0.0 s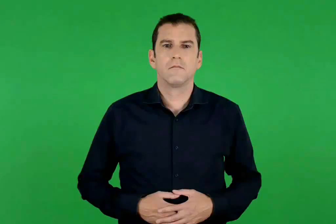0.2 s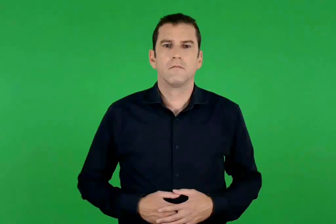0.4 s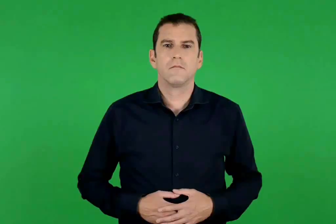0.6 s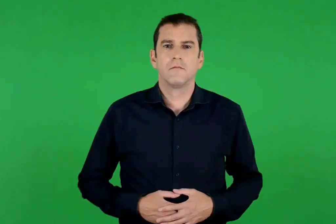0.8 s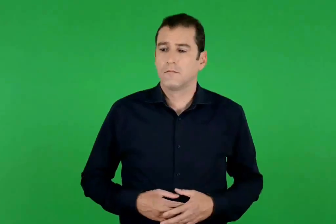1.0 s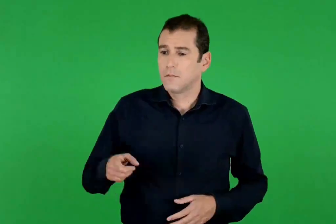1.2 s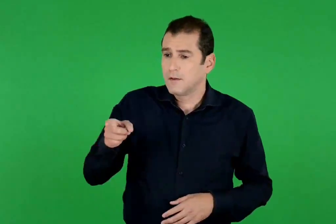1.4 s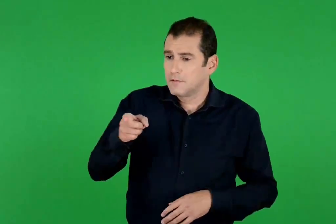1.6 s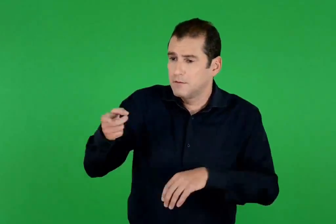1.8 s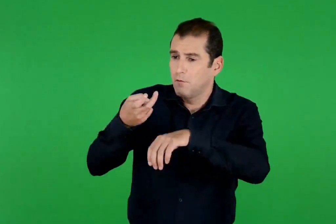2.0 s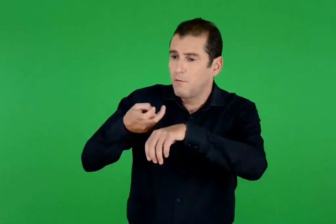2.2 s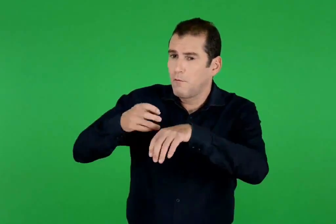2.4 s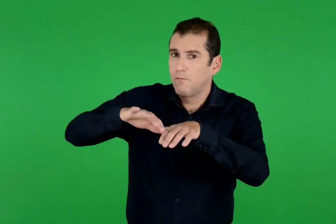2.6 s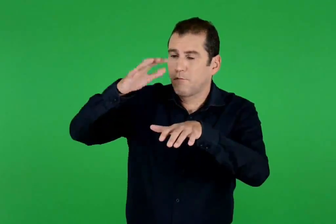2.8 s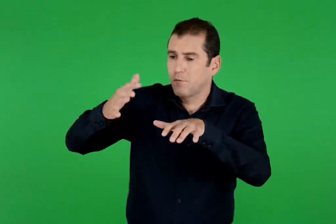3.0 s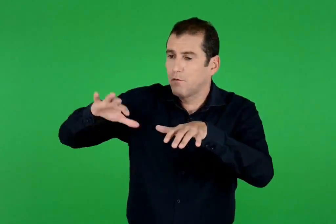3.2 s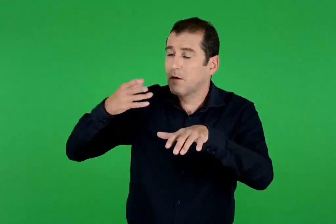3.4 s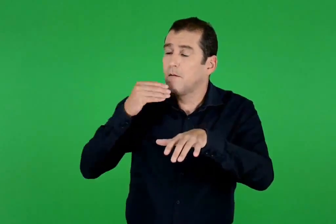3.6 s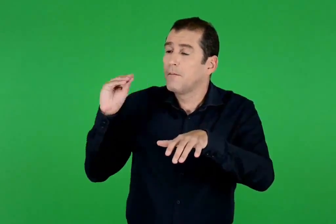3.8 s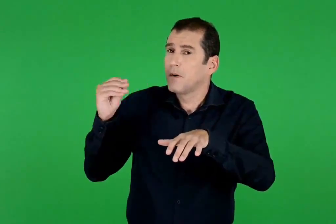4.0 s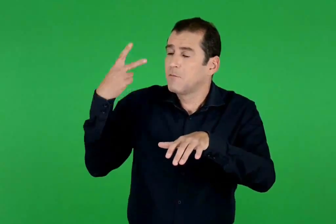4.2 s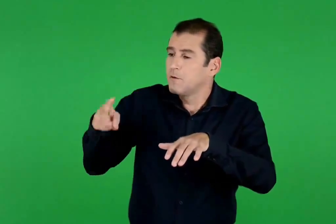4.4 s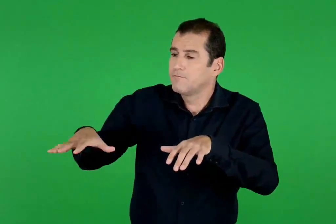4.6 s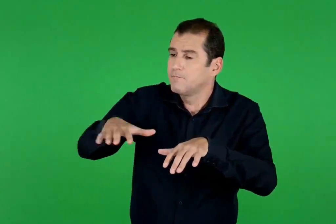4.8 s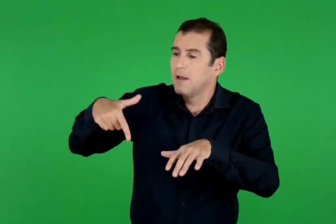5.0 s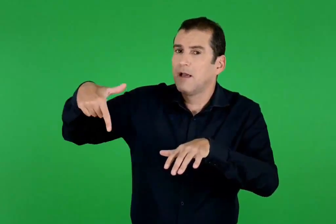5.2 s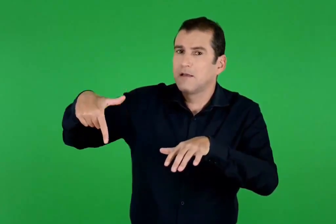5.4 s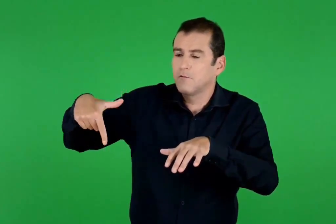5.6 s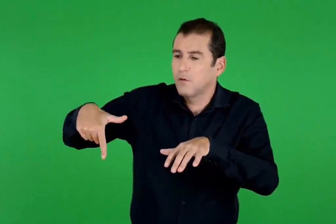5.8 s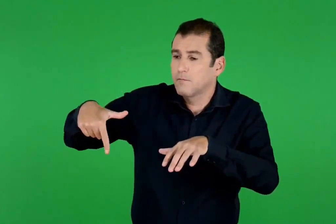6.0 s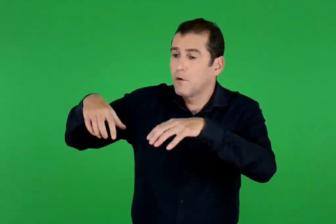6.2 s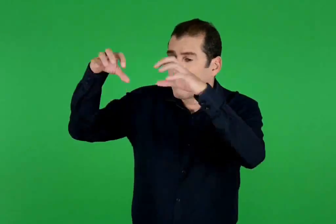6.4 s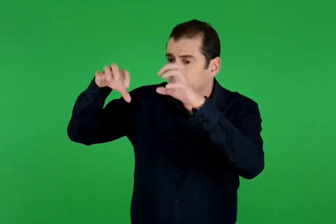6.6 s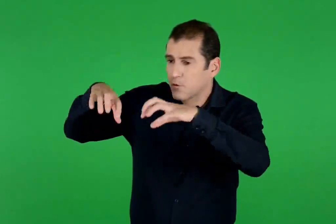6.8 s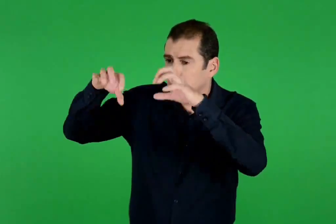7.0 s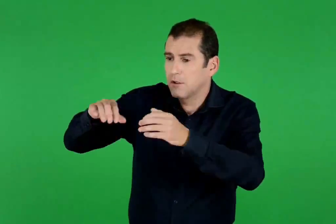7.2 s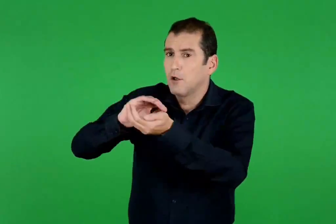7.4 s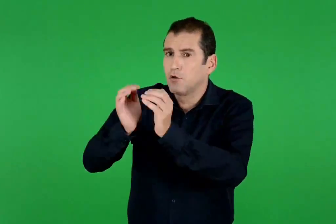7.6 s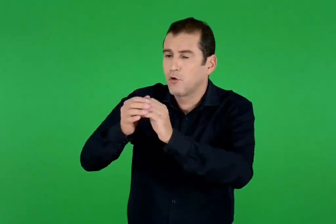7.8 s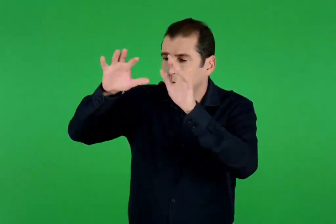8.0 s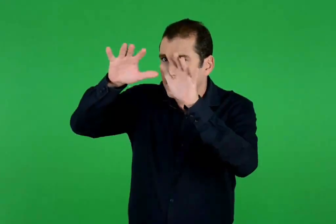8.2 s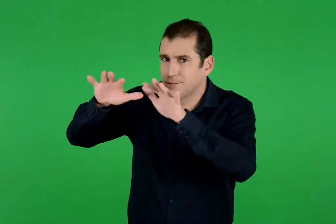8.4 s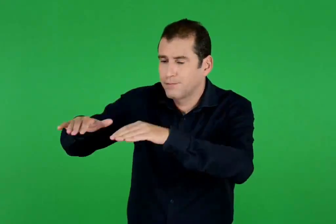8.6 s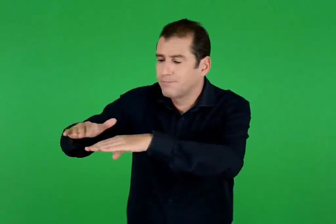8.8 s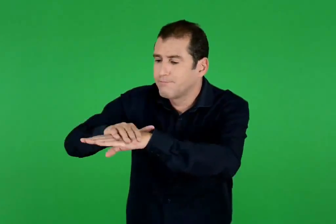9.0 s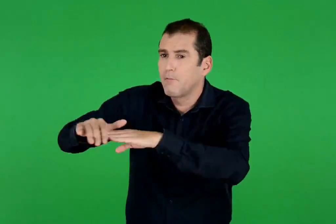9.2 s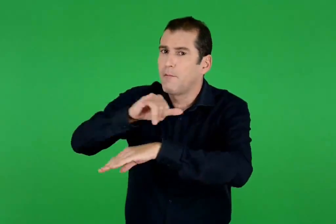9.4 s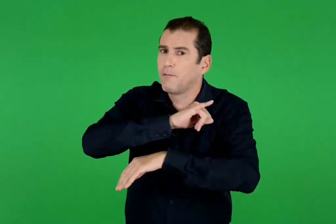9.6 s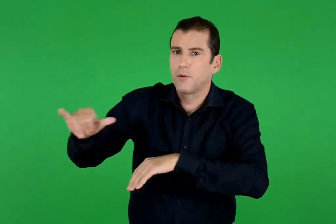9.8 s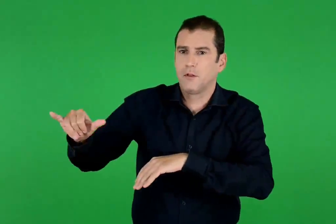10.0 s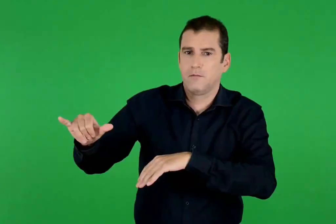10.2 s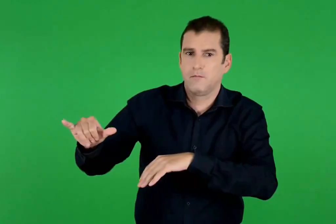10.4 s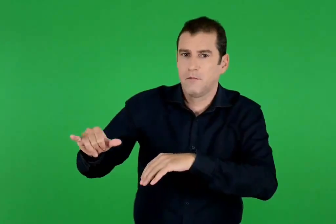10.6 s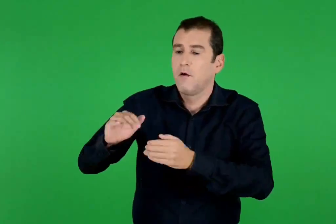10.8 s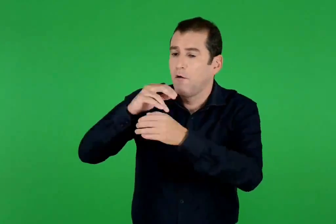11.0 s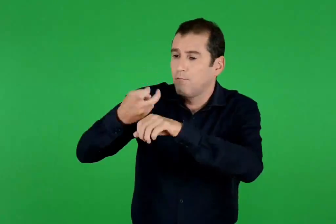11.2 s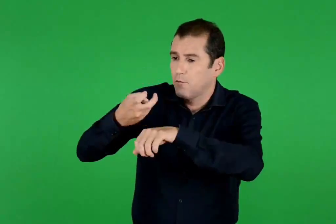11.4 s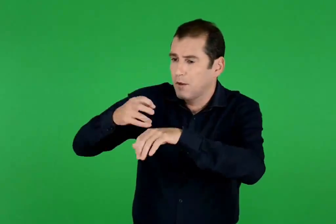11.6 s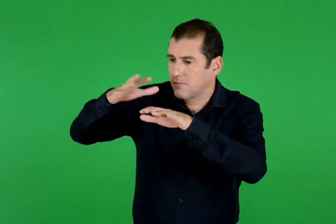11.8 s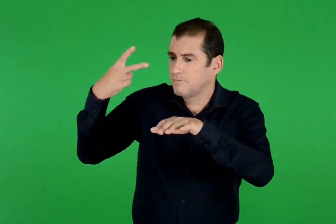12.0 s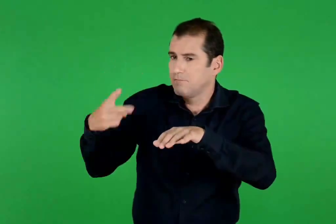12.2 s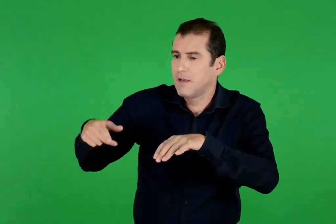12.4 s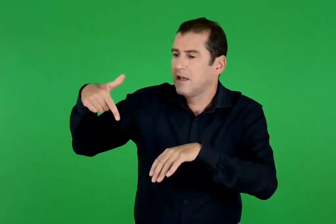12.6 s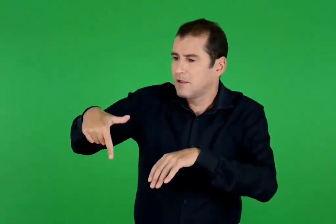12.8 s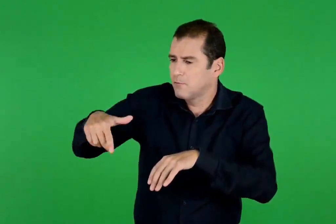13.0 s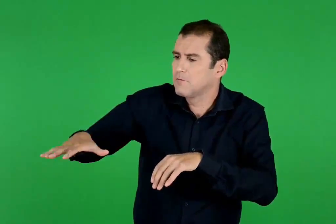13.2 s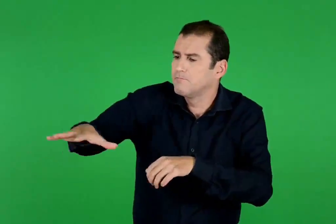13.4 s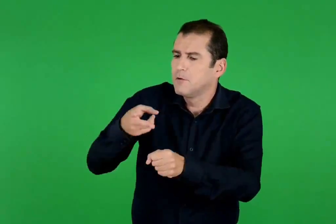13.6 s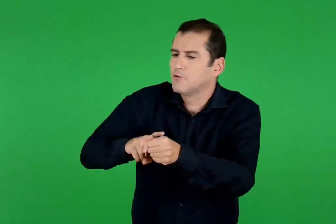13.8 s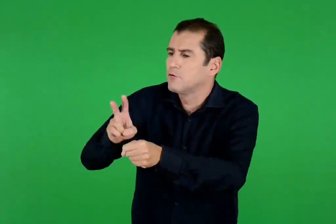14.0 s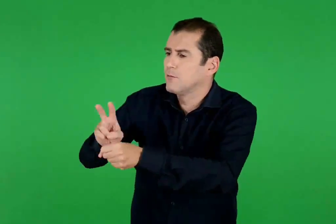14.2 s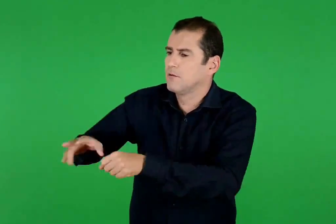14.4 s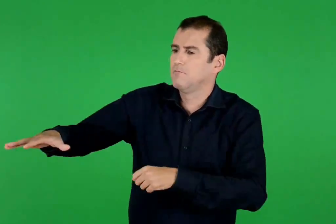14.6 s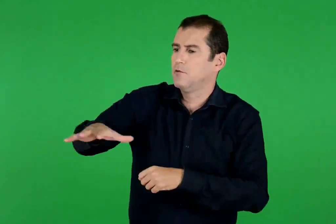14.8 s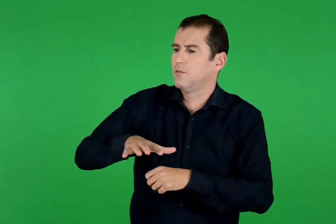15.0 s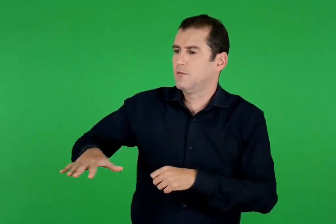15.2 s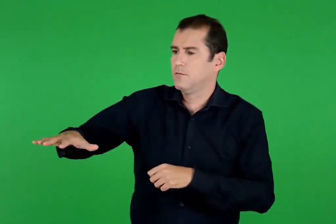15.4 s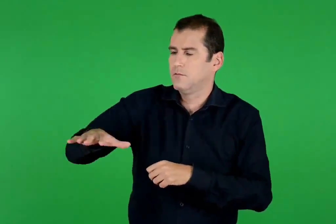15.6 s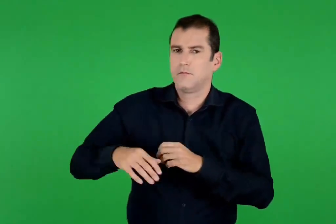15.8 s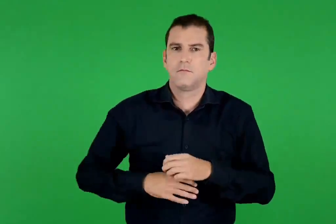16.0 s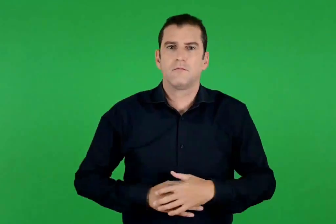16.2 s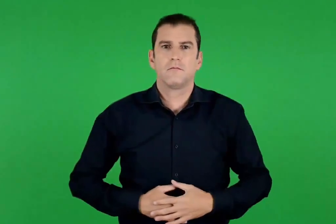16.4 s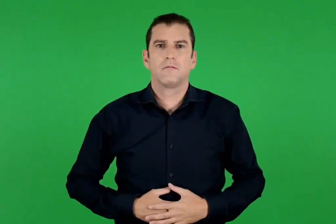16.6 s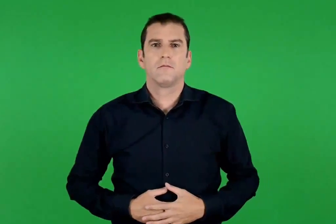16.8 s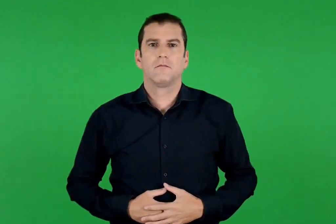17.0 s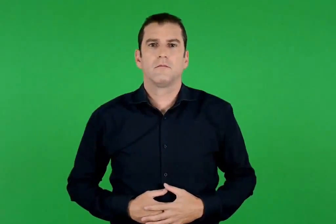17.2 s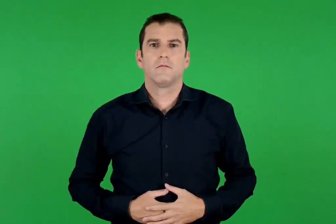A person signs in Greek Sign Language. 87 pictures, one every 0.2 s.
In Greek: εσείς βουνά πανέμορφα της γελβουέ , βροχή και χιόνι ας μην πέσει ποτέ να σας χαϊδέψει , βουνά της γελβουέ , τόποι των σκοτωμένων
